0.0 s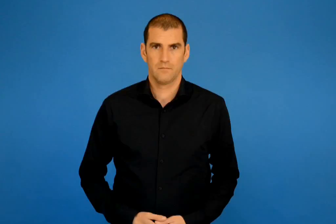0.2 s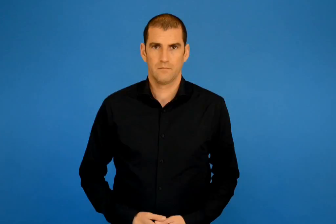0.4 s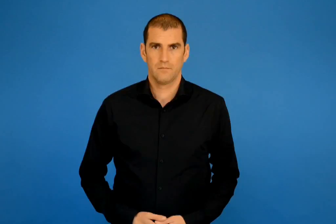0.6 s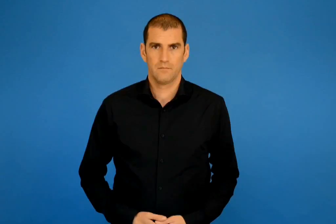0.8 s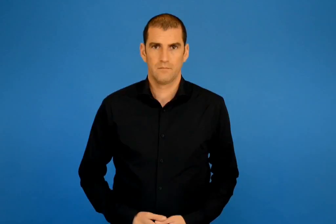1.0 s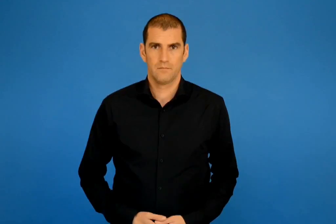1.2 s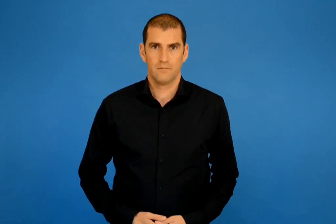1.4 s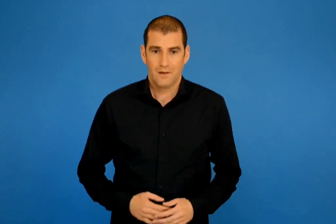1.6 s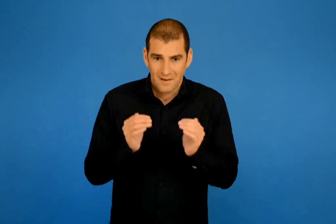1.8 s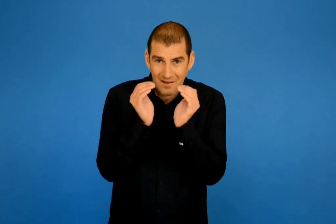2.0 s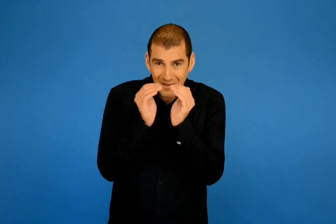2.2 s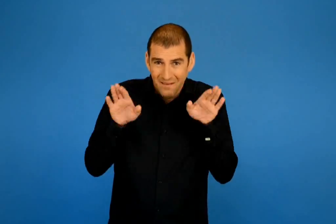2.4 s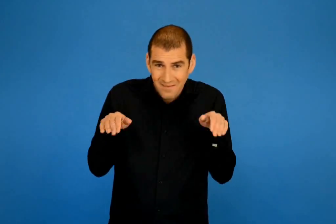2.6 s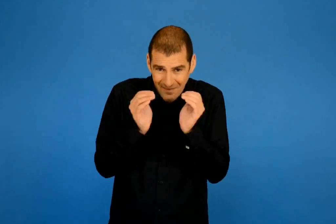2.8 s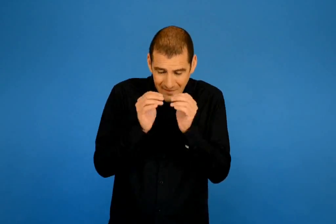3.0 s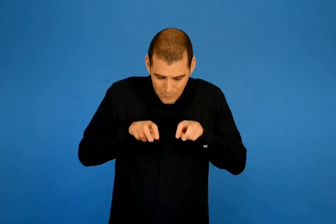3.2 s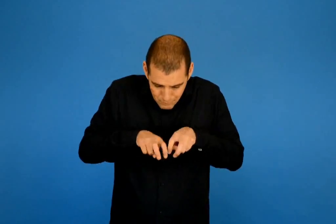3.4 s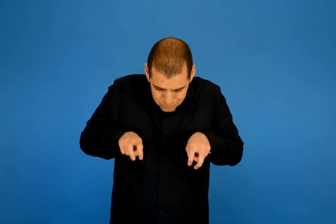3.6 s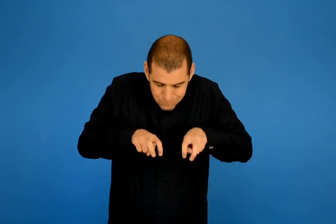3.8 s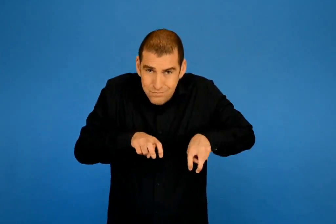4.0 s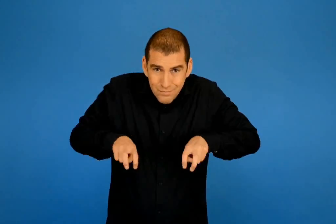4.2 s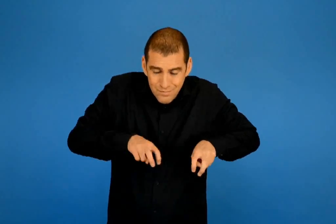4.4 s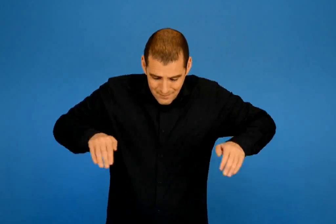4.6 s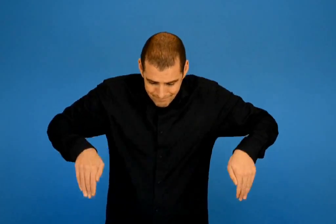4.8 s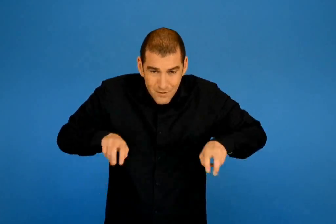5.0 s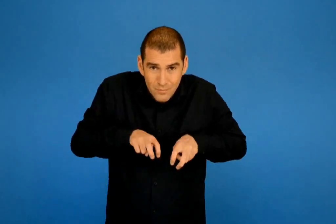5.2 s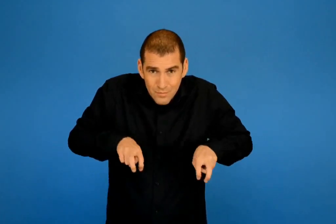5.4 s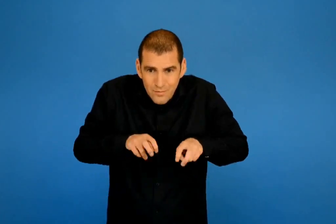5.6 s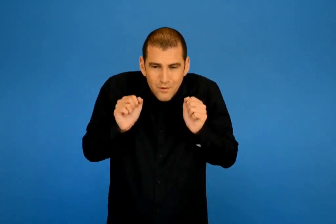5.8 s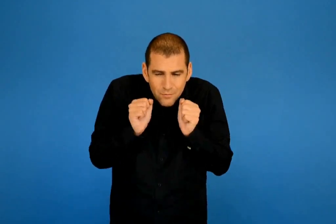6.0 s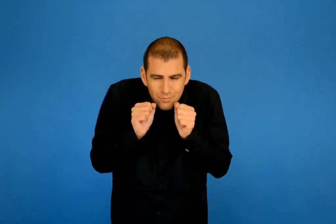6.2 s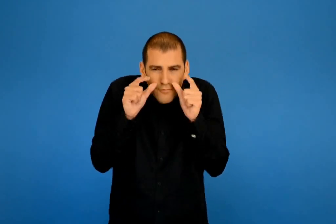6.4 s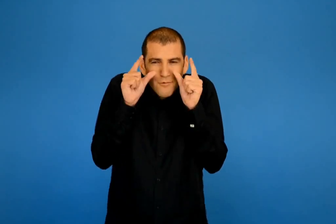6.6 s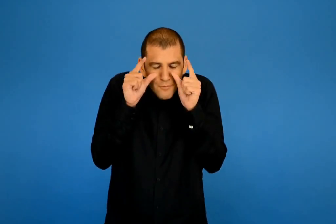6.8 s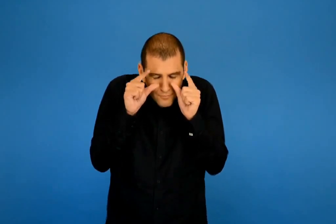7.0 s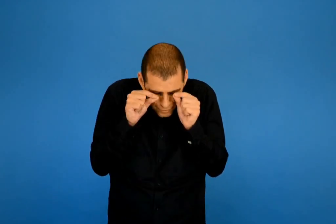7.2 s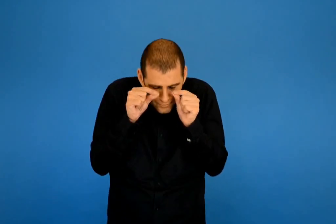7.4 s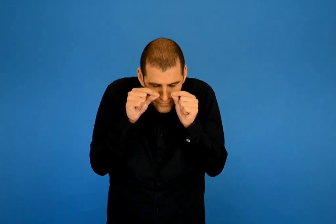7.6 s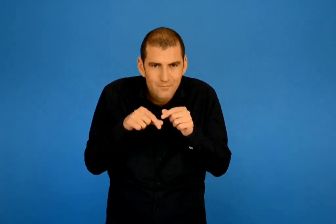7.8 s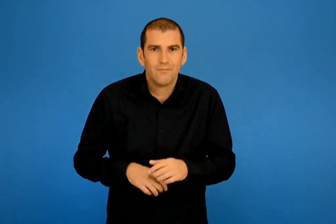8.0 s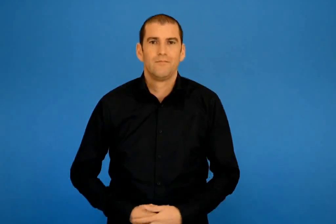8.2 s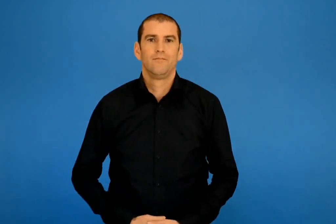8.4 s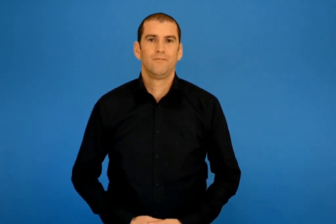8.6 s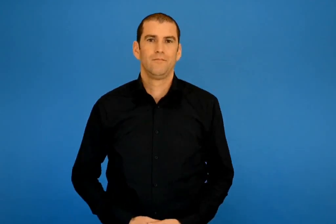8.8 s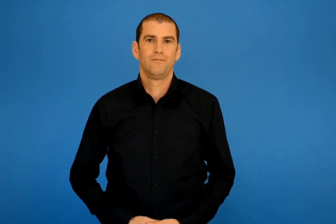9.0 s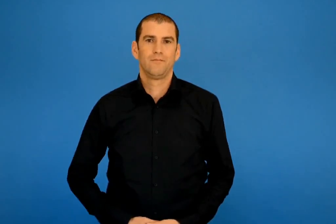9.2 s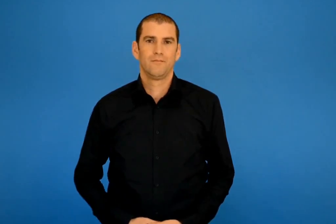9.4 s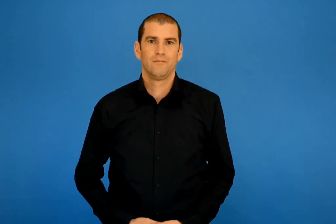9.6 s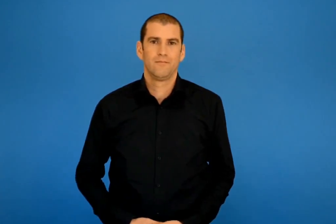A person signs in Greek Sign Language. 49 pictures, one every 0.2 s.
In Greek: τα πουλάκια στρωθήκαν γύρω της και κάτω από τα φτερά της και κλείσανε τα ματιά τους να κοιμηθούνε
